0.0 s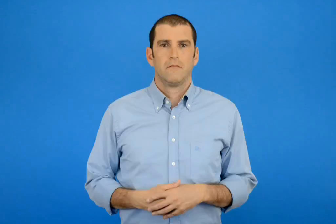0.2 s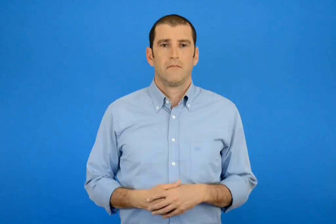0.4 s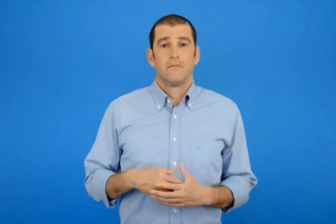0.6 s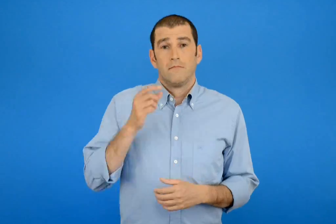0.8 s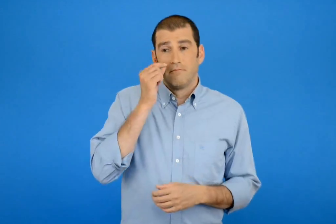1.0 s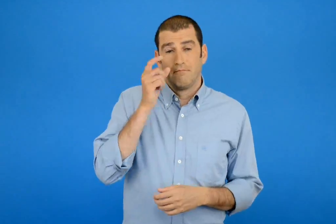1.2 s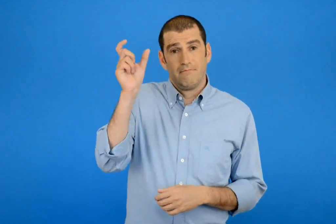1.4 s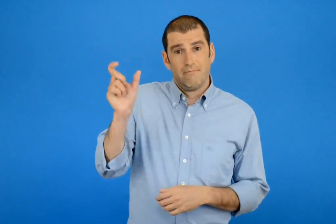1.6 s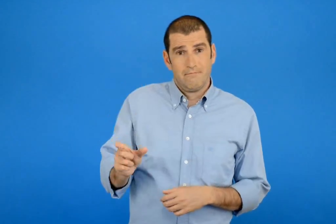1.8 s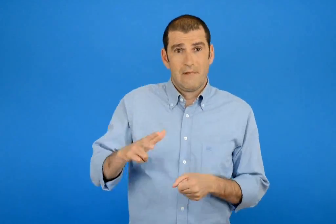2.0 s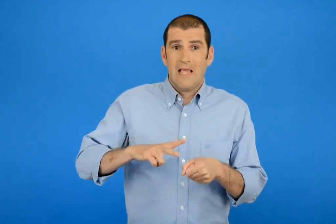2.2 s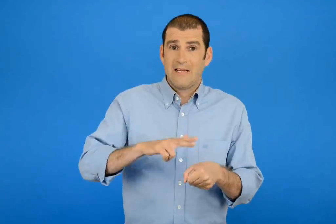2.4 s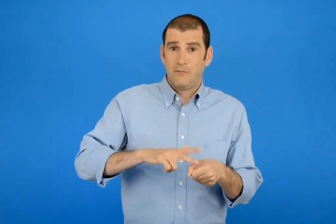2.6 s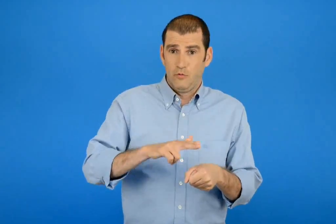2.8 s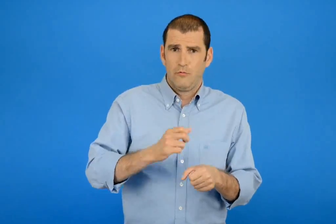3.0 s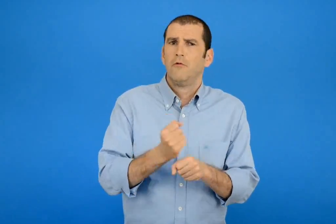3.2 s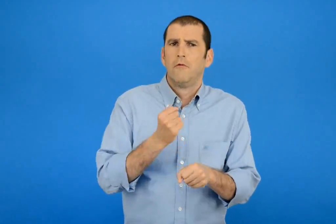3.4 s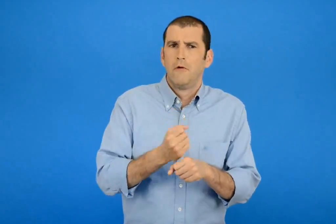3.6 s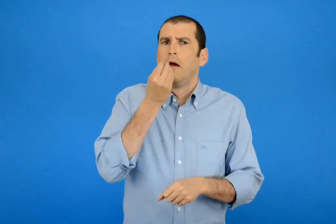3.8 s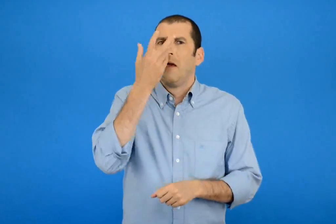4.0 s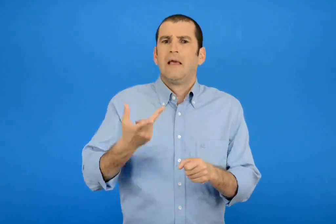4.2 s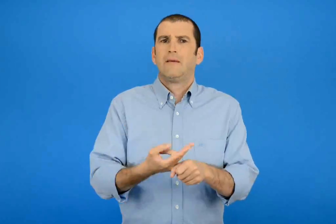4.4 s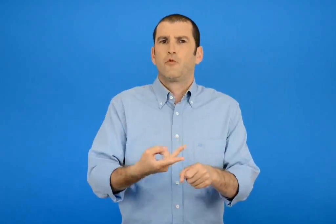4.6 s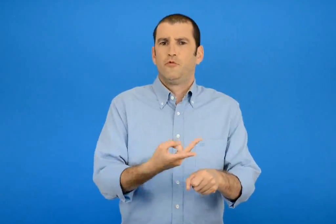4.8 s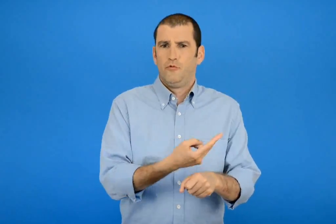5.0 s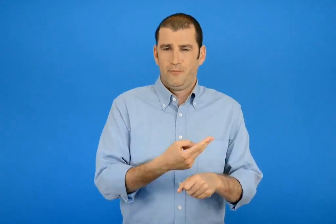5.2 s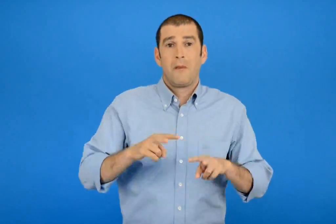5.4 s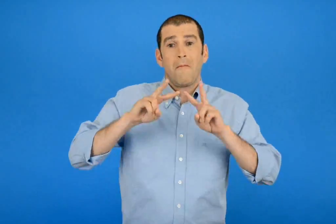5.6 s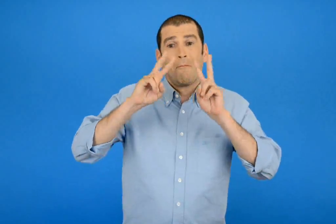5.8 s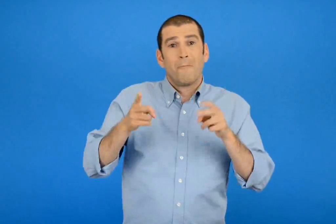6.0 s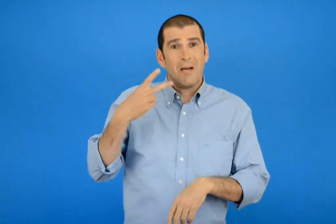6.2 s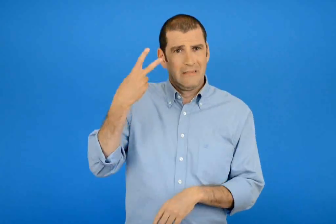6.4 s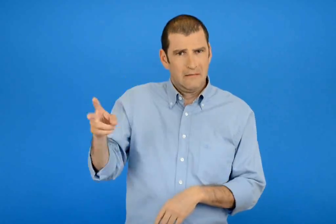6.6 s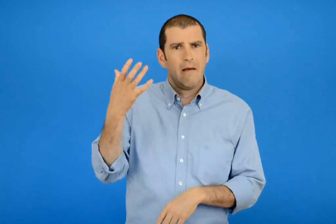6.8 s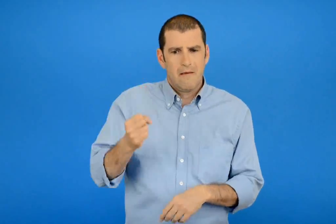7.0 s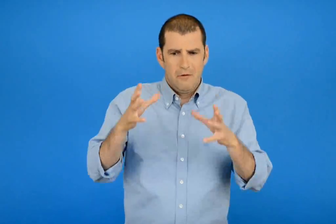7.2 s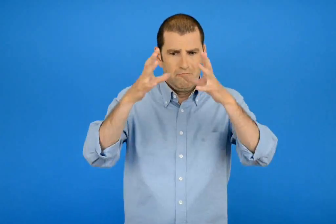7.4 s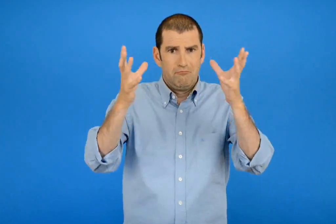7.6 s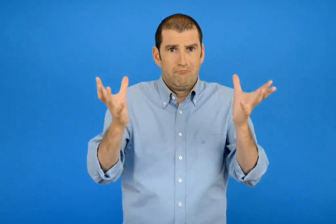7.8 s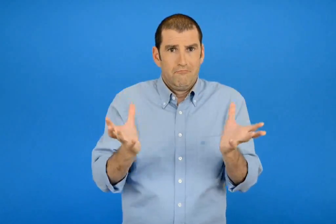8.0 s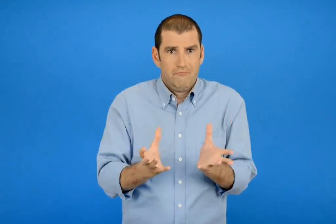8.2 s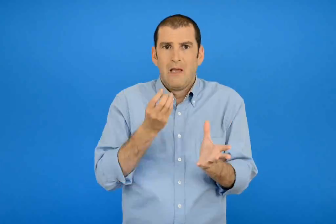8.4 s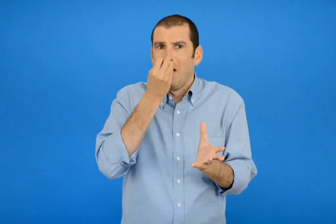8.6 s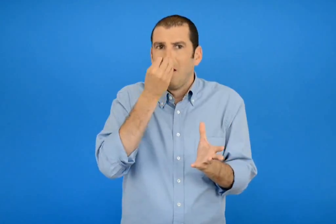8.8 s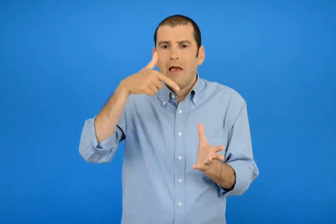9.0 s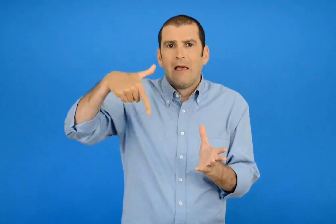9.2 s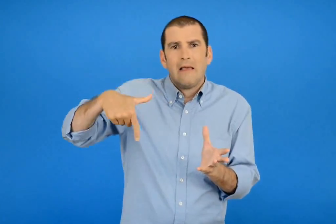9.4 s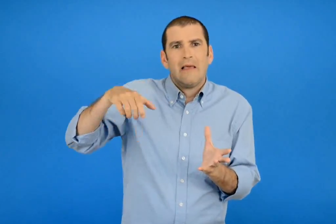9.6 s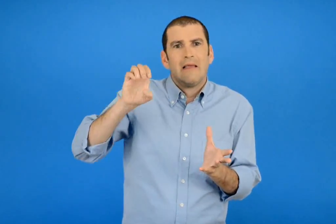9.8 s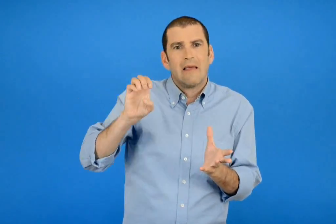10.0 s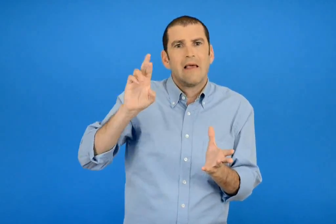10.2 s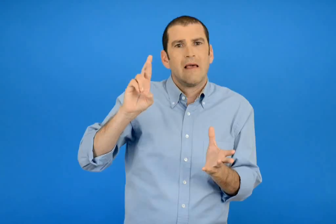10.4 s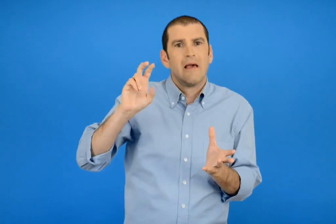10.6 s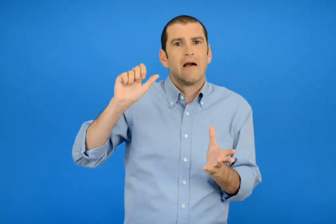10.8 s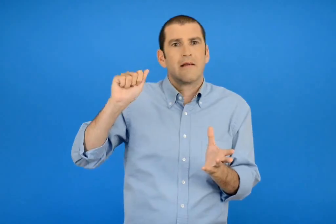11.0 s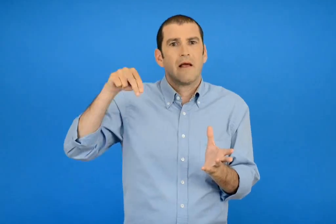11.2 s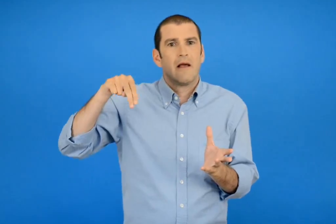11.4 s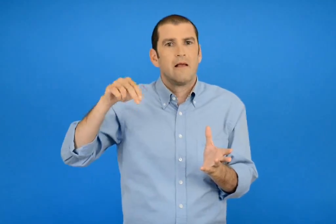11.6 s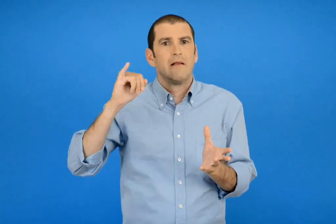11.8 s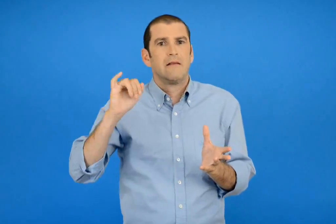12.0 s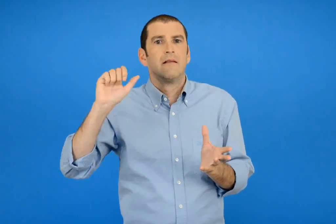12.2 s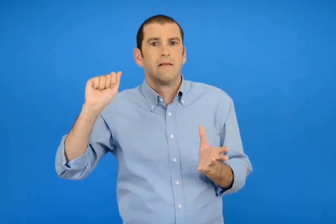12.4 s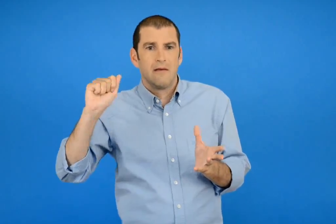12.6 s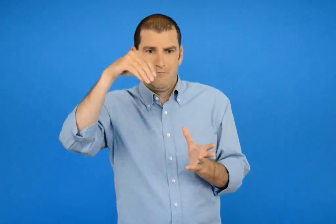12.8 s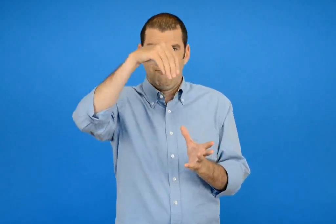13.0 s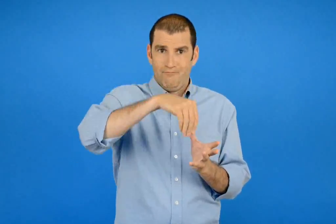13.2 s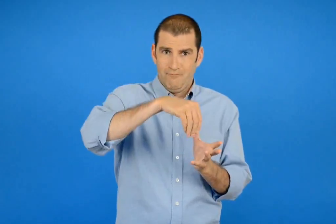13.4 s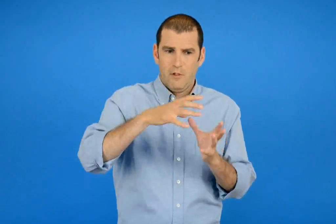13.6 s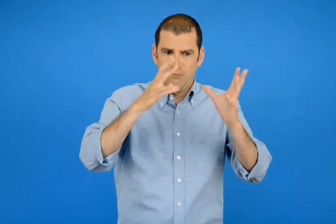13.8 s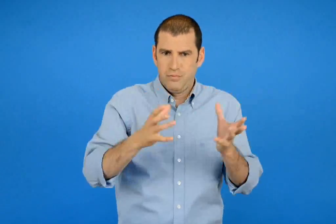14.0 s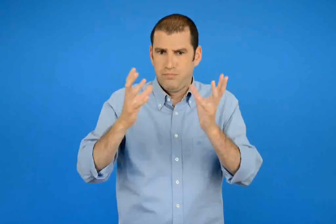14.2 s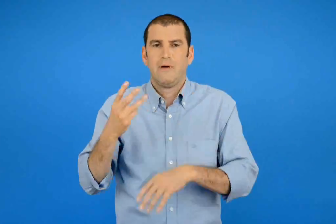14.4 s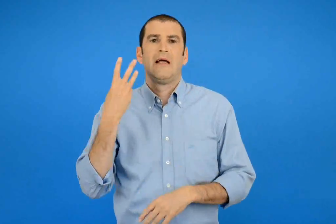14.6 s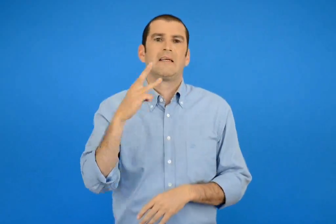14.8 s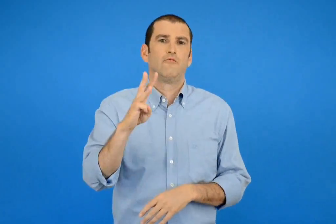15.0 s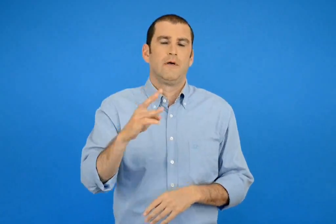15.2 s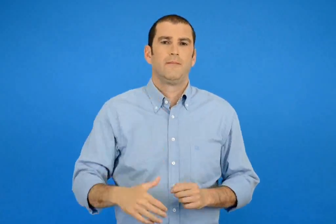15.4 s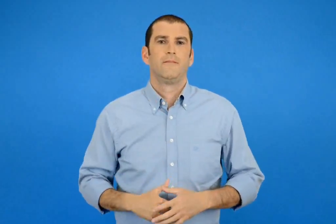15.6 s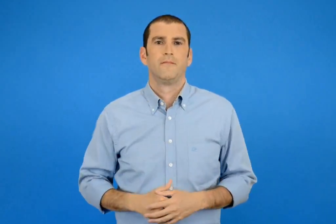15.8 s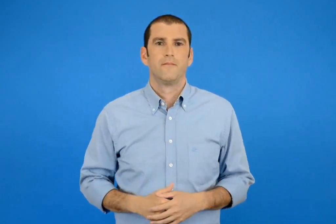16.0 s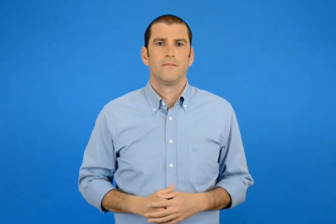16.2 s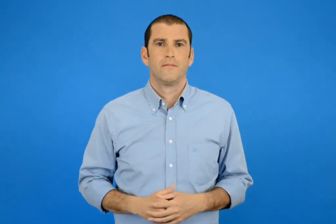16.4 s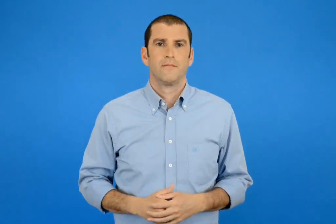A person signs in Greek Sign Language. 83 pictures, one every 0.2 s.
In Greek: ο κύριος γεράσιμος είναι κηπουρός στο μαγαζί του έχει 300 γλάστρες με γεράνια
